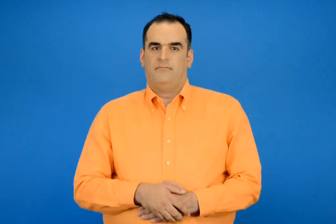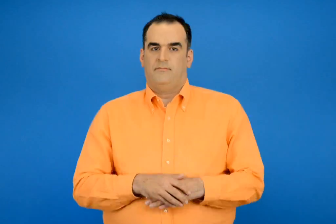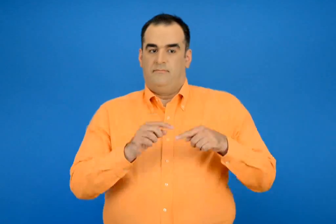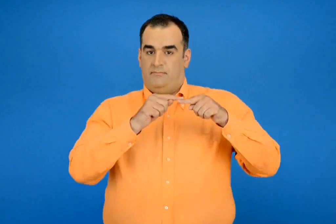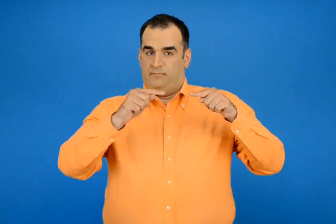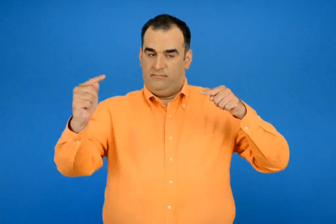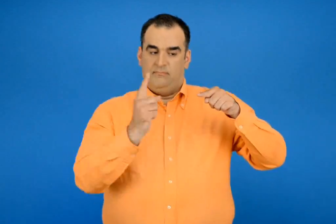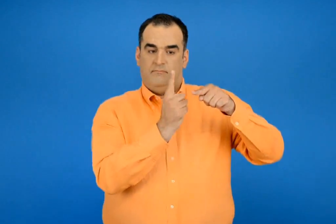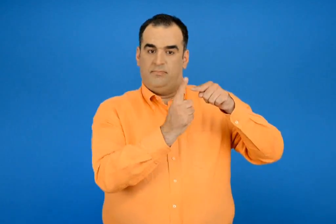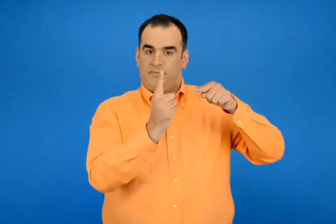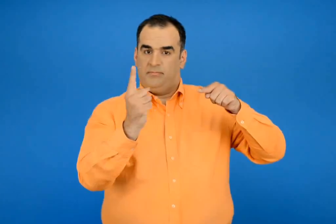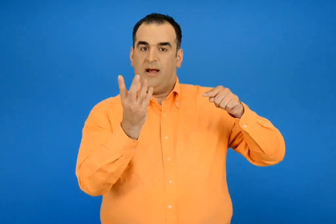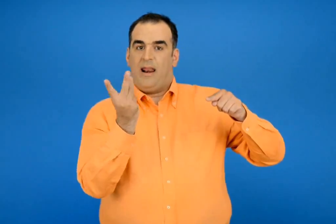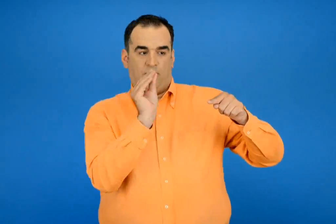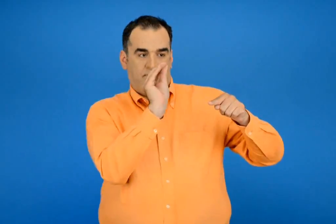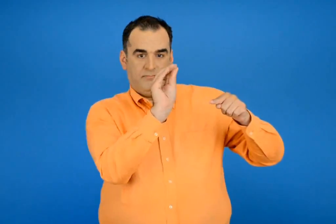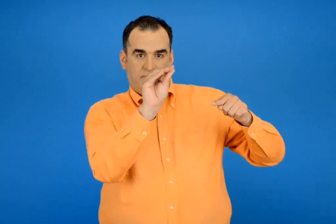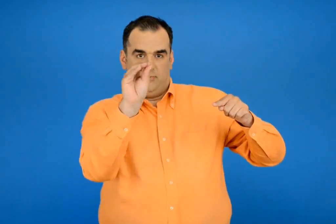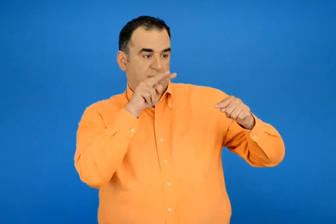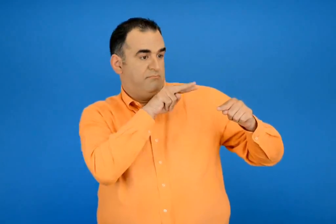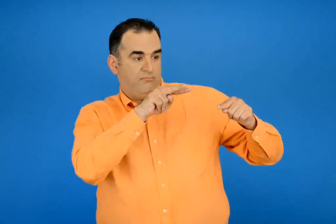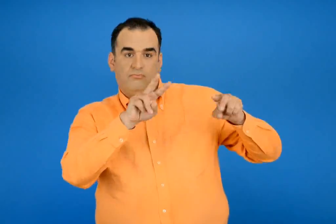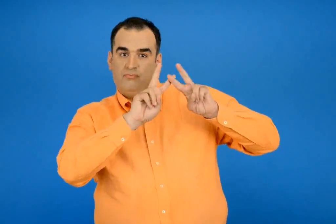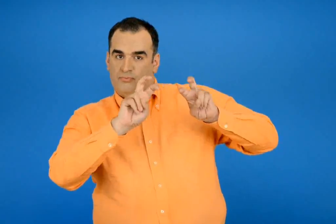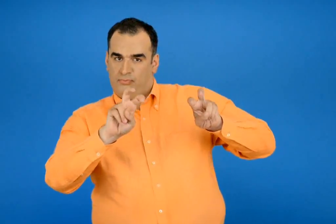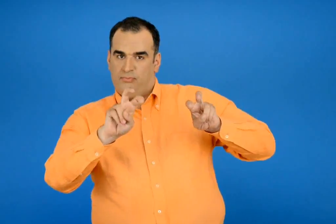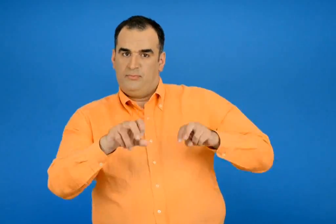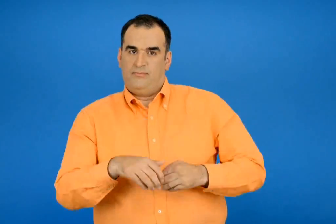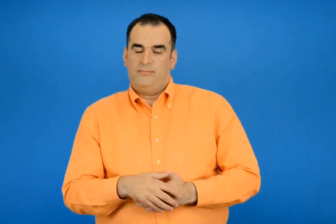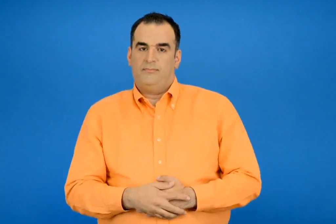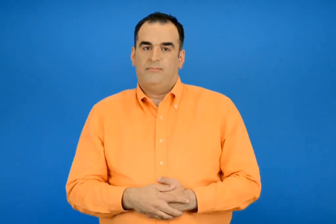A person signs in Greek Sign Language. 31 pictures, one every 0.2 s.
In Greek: βάζω τους αριθμούς στην αριθμογραμμή και ελέγχω
